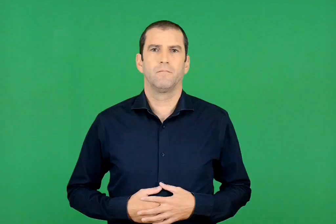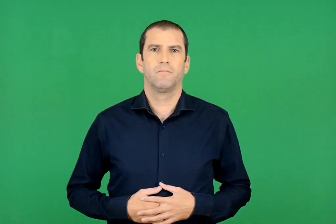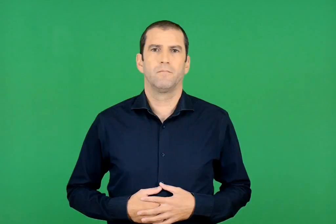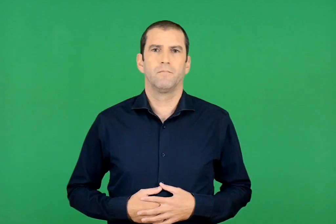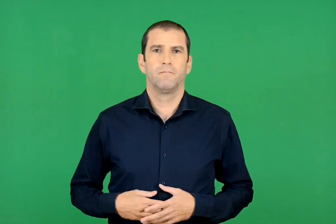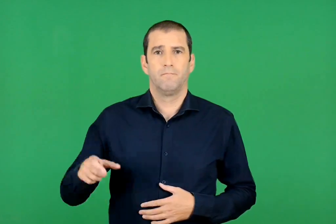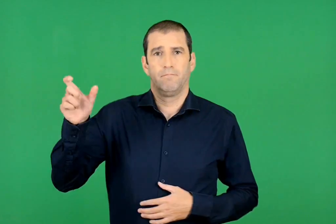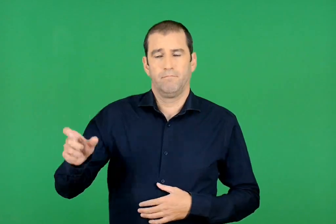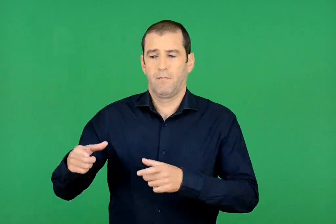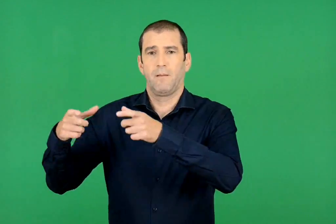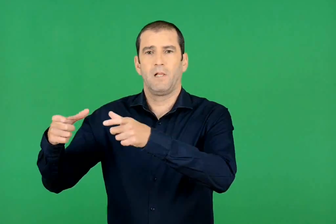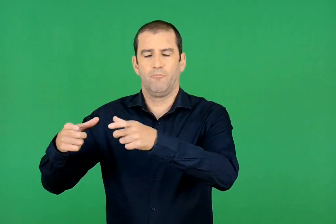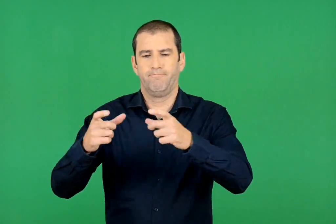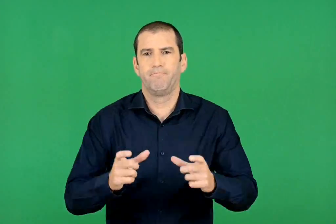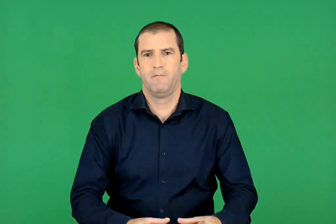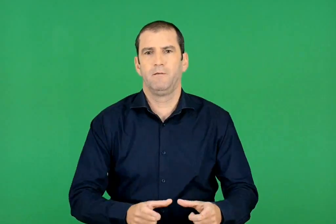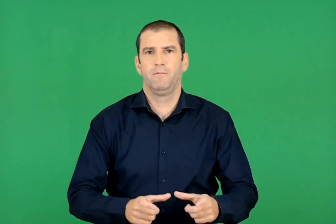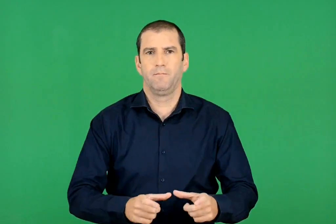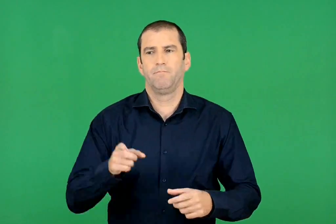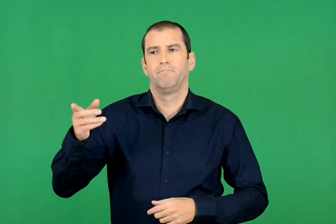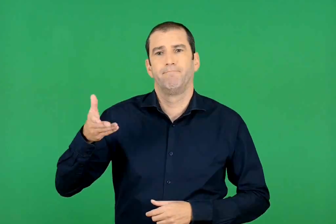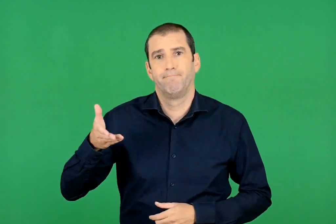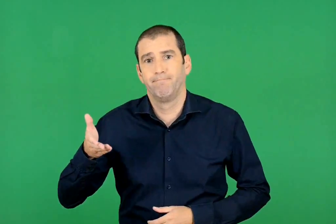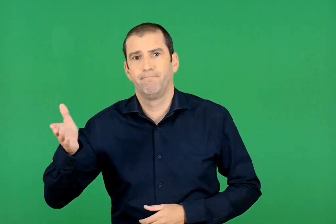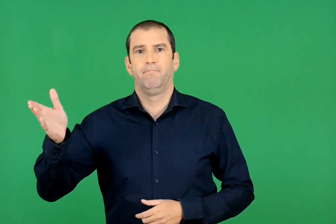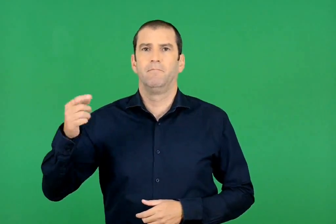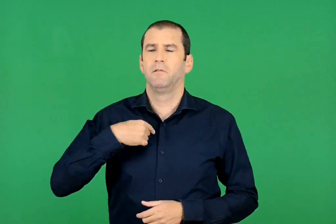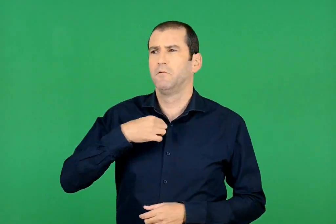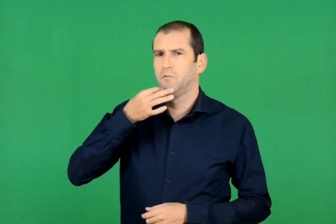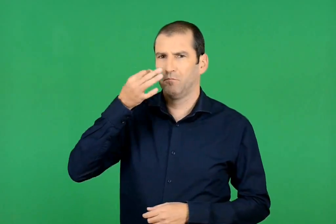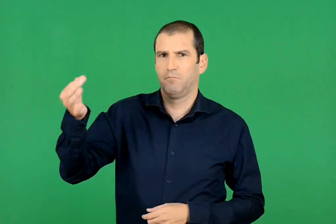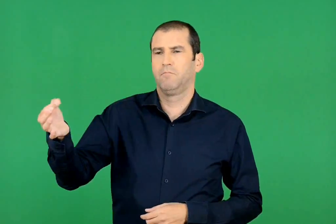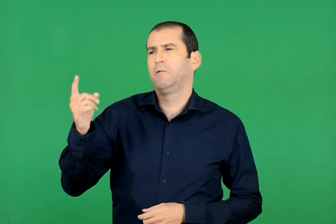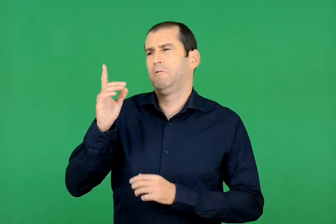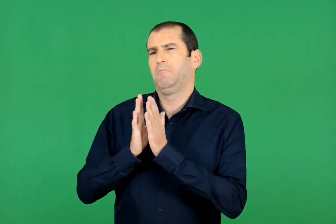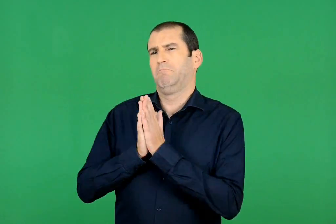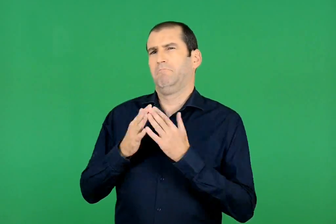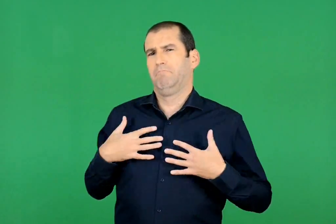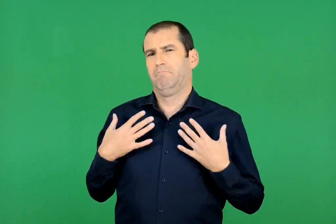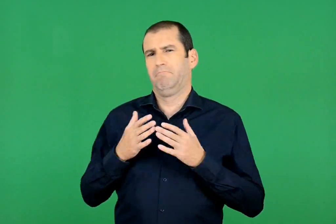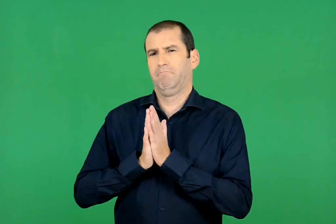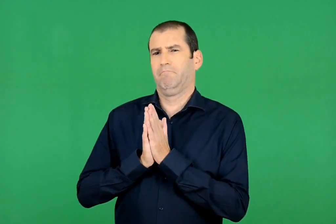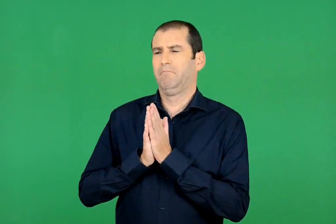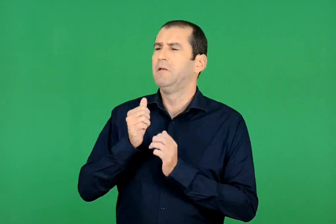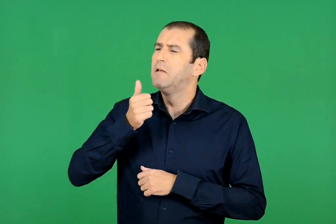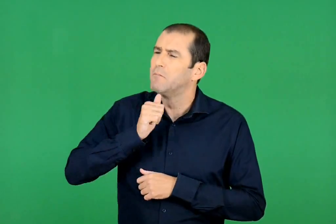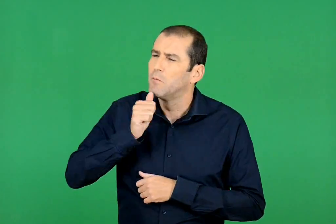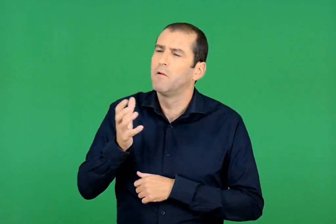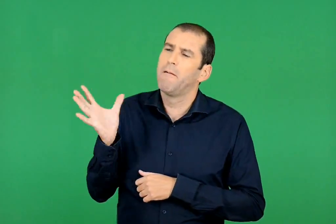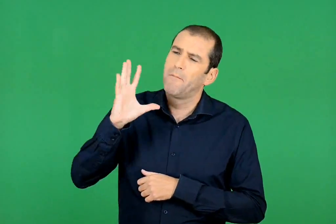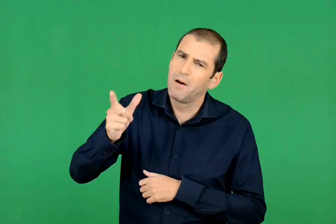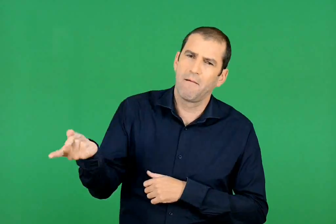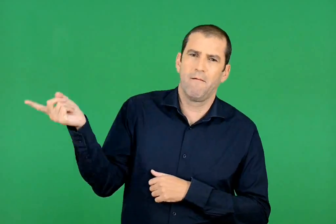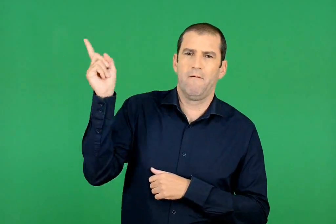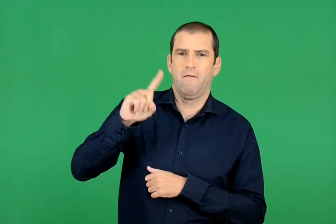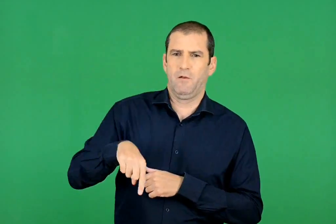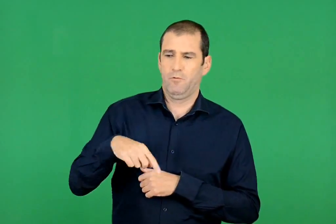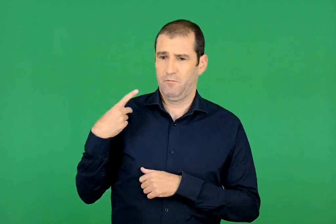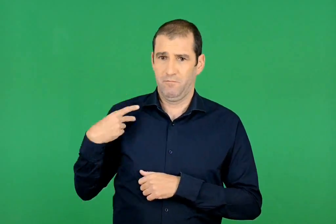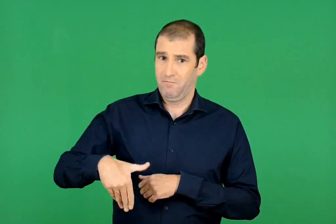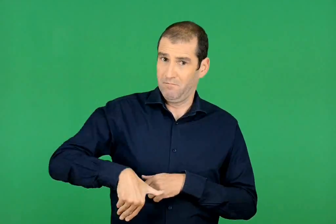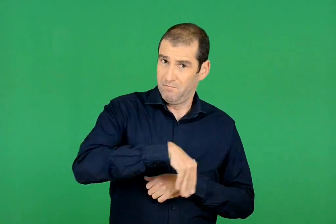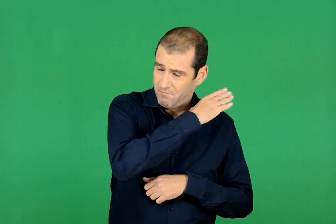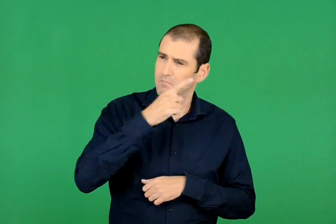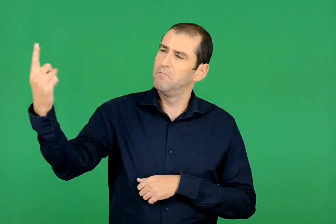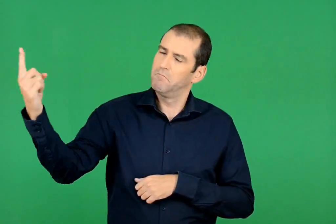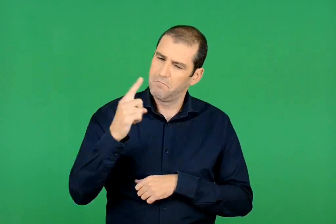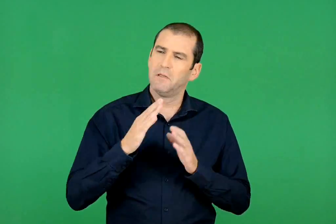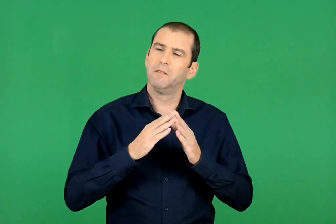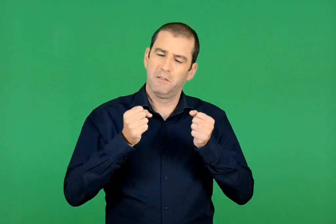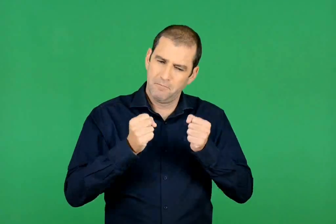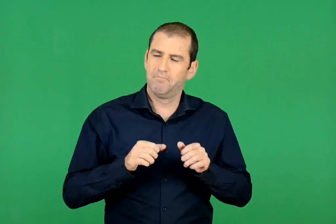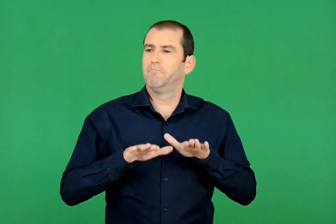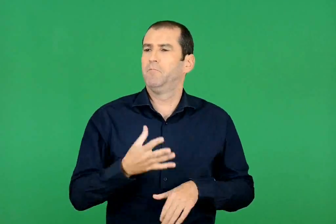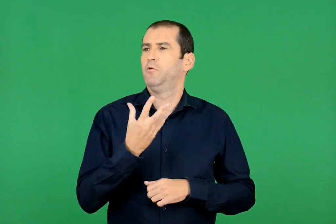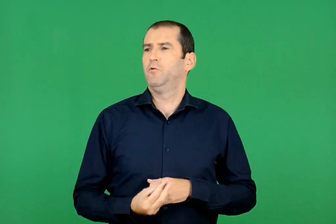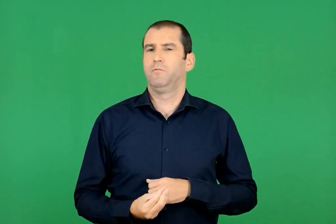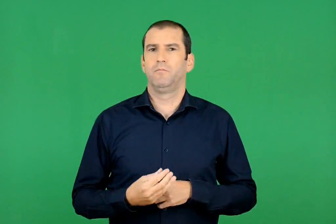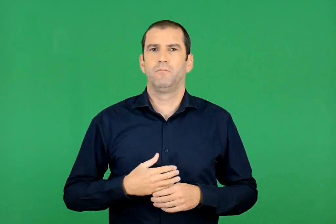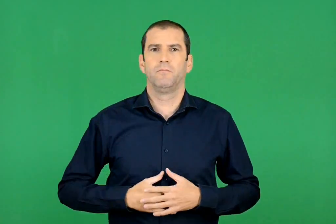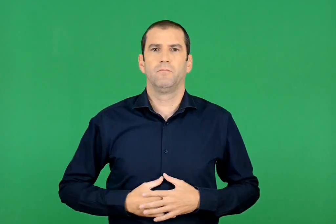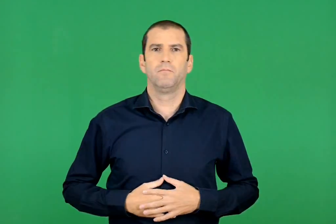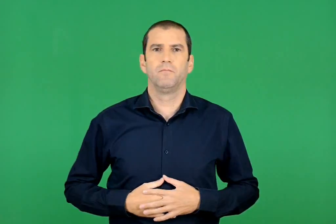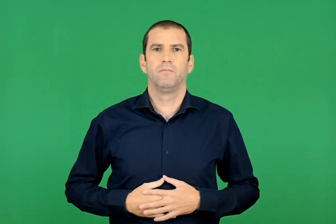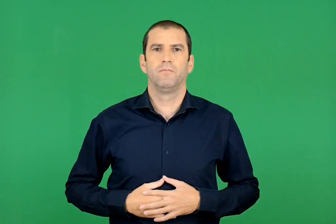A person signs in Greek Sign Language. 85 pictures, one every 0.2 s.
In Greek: χαμαί το πιάτο. κίνησε να φύγει. του λέω μίαν χάριν από σένα πάρε ως αύριο υπομονή στο ανάθεμα να πάμε κι ύστερα να έρθεις να μπεις μες στο σπίτι
